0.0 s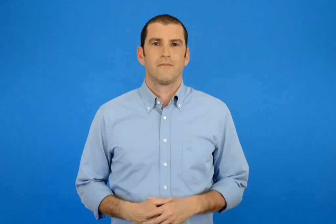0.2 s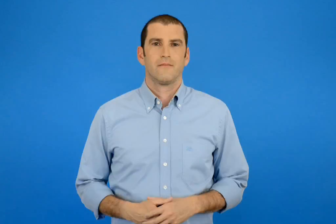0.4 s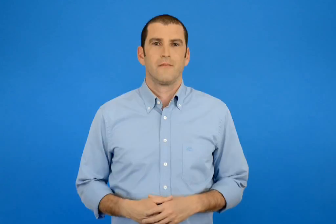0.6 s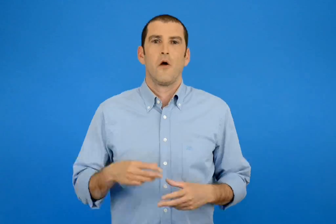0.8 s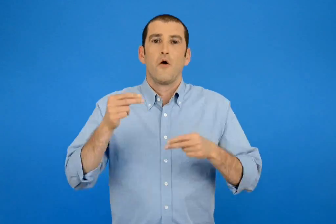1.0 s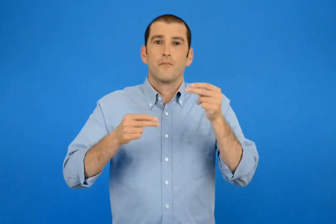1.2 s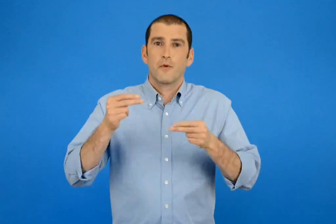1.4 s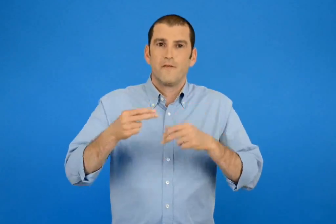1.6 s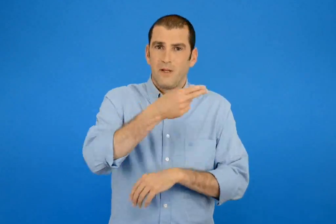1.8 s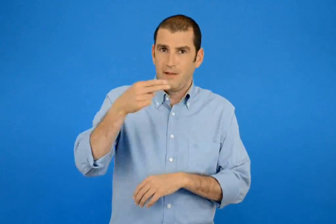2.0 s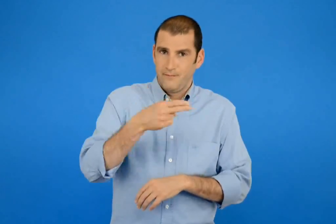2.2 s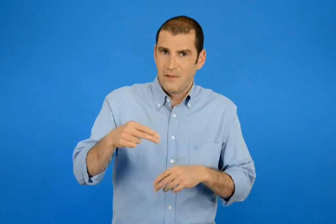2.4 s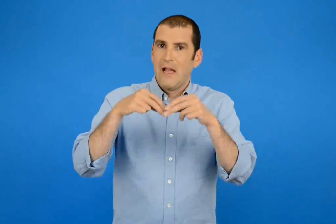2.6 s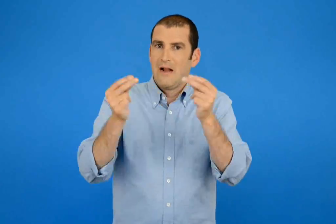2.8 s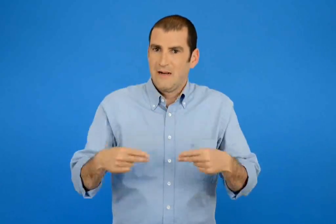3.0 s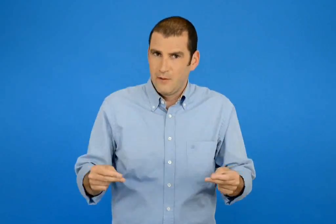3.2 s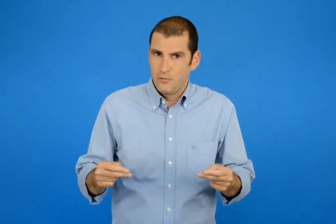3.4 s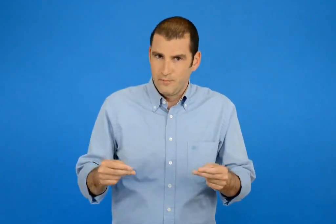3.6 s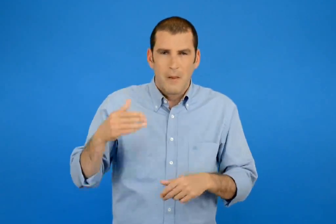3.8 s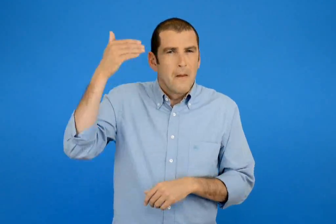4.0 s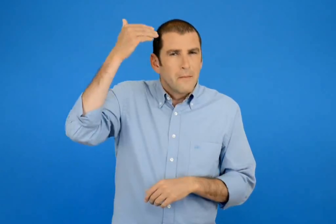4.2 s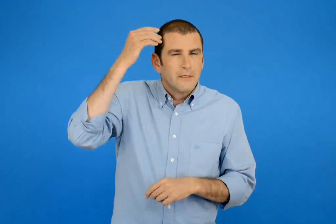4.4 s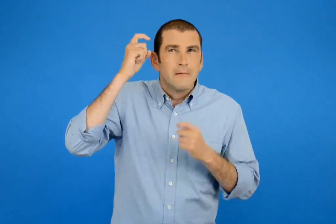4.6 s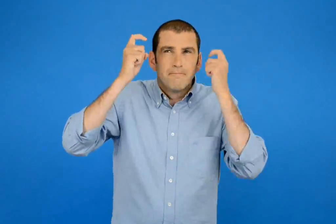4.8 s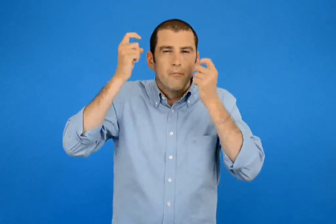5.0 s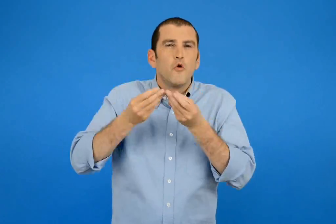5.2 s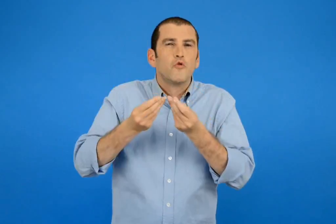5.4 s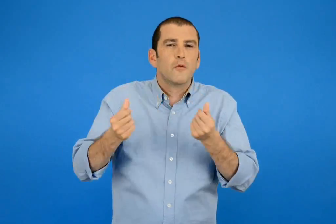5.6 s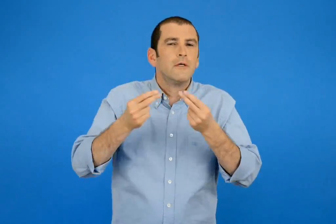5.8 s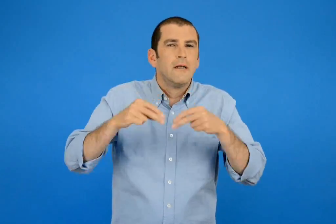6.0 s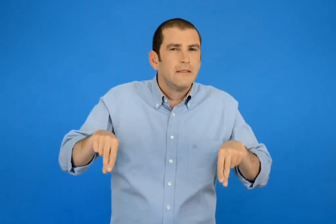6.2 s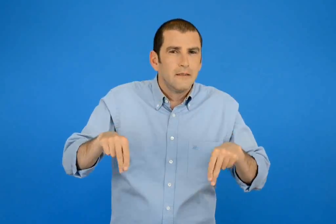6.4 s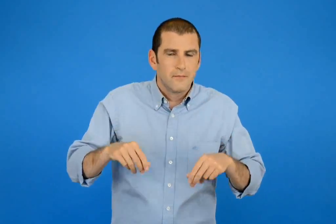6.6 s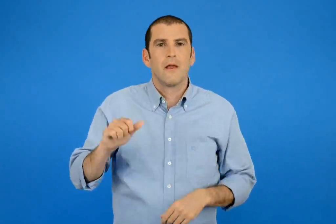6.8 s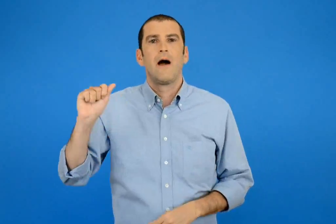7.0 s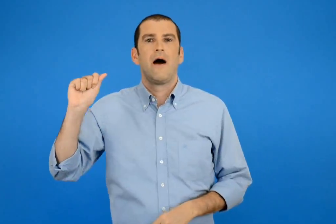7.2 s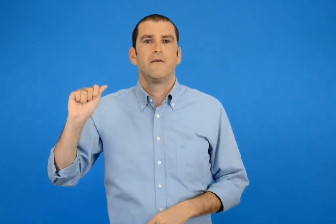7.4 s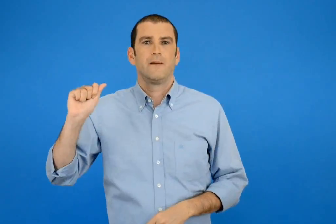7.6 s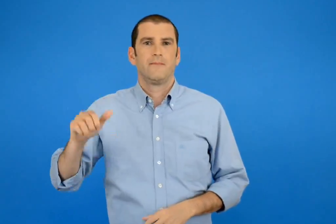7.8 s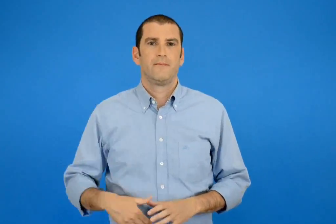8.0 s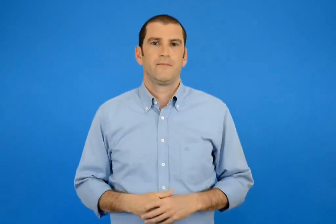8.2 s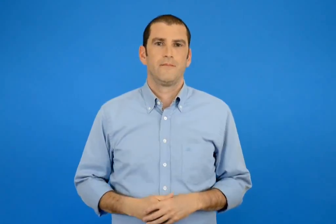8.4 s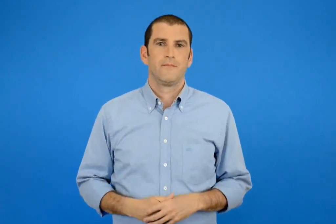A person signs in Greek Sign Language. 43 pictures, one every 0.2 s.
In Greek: λύνω προβλήματα στρατηγικές νοερών υπολογισμών α
